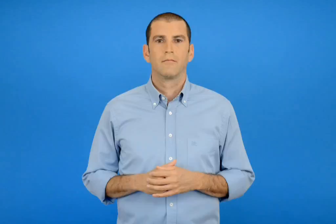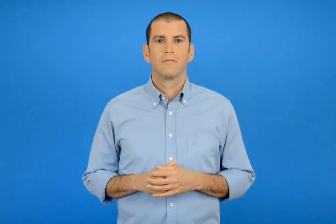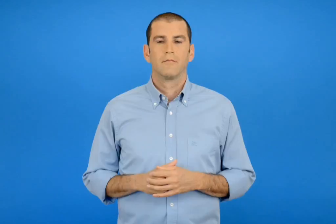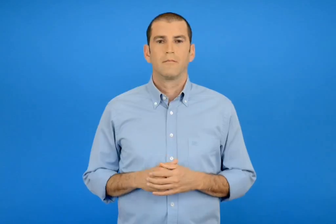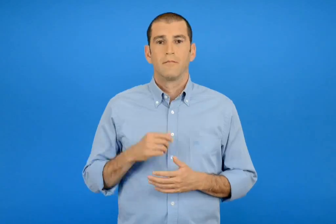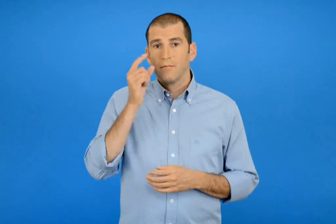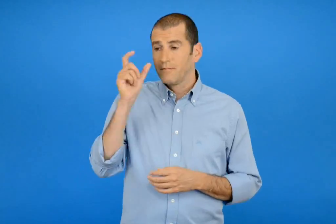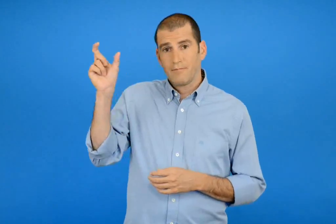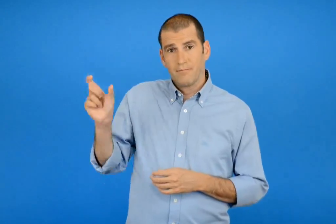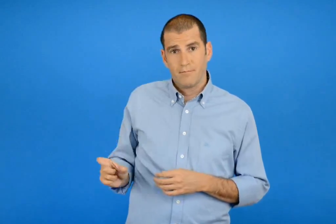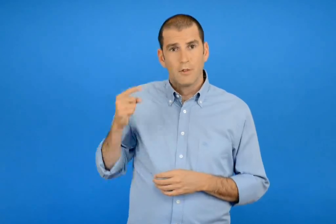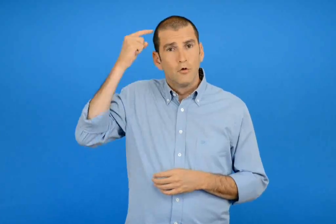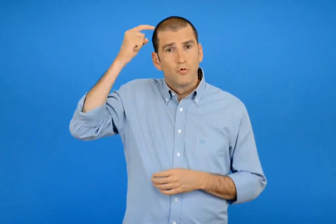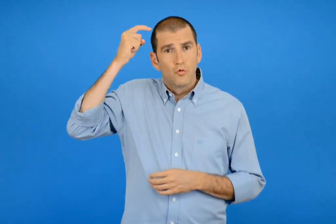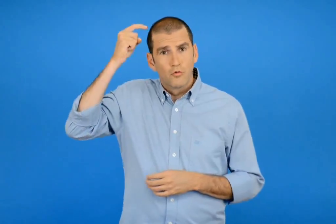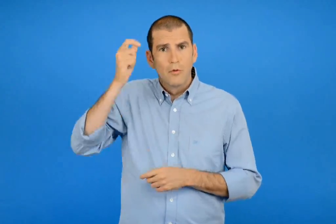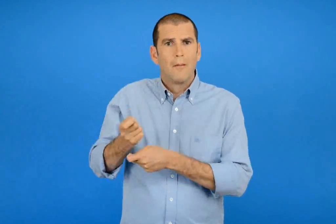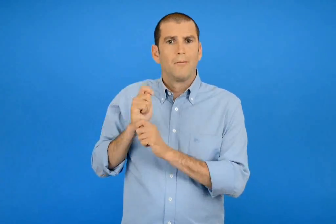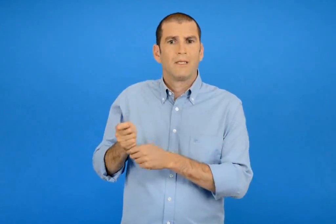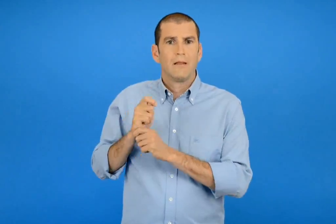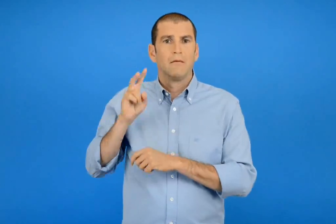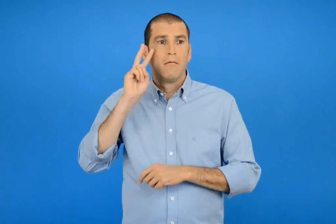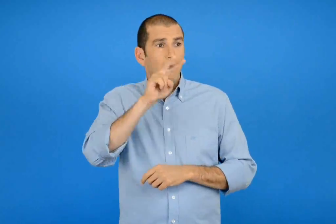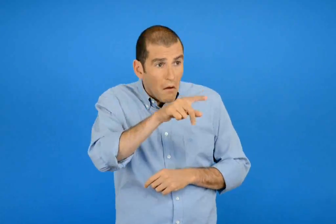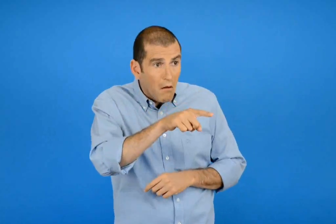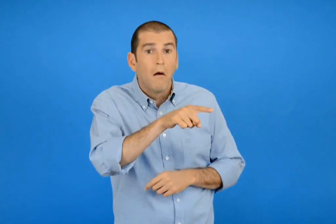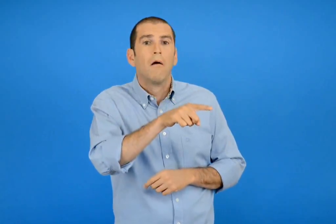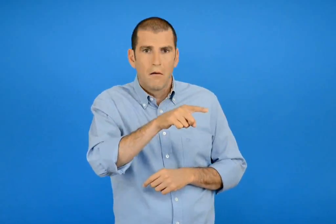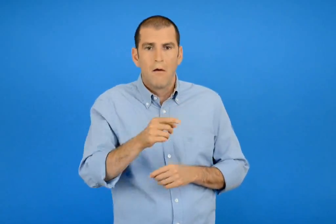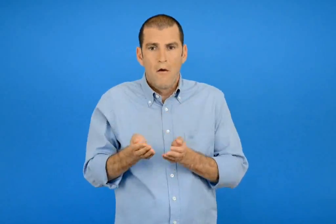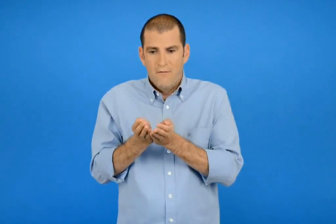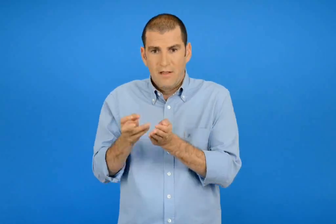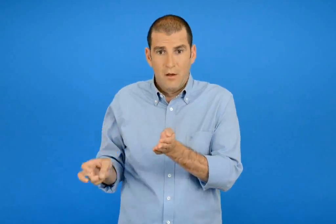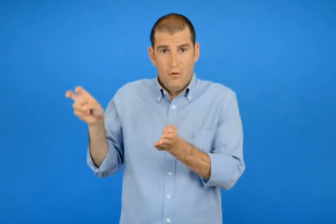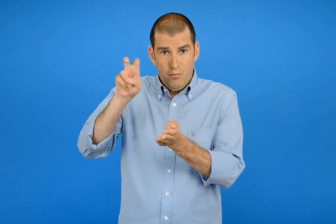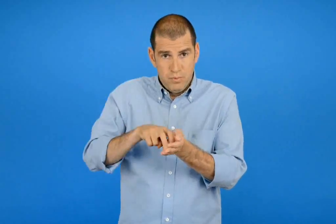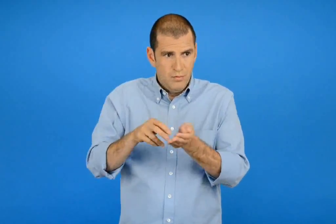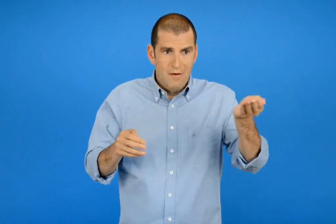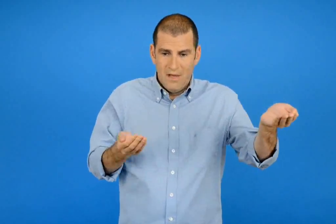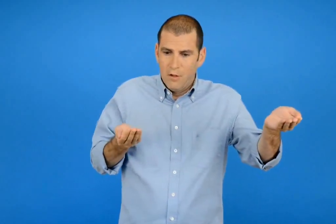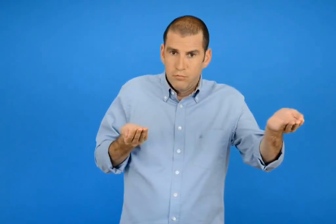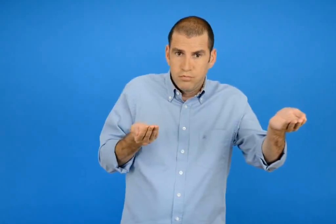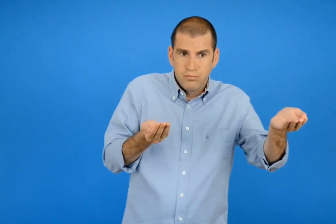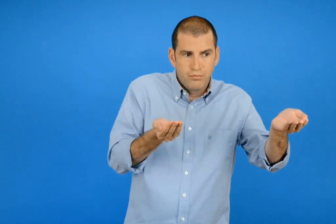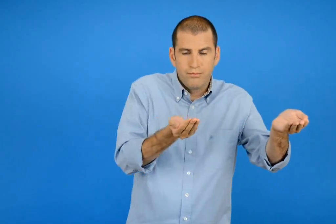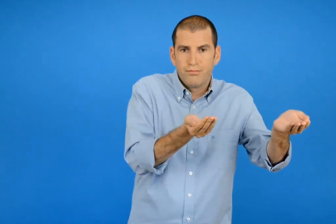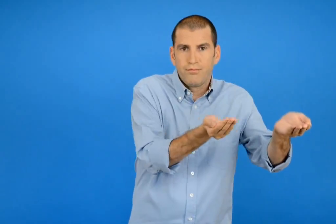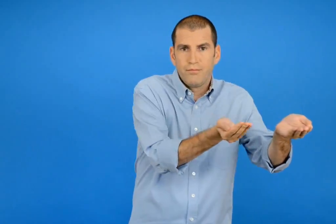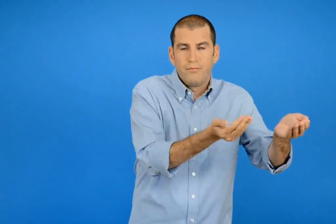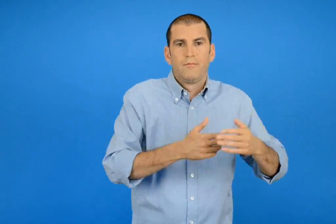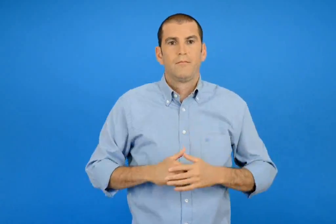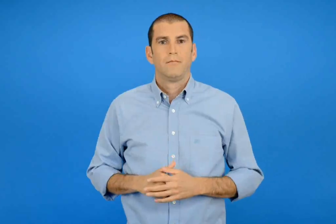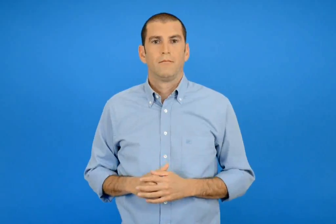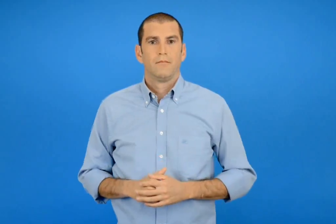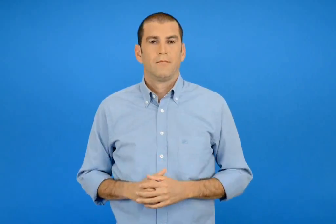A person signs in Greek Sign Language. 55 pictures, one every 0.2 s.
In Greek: μα να τους βλέπει ο σγουρός ο ψαράς πηδά σε μια βάρκα και πηγαίνει κοντά τους
